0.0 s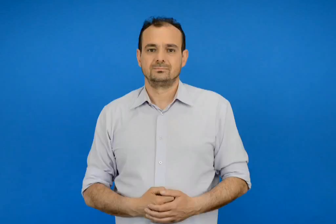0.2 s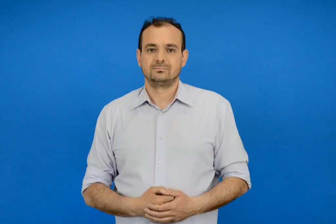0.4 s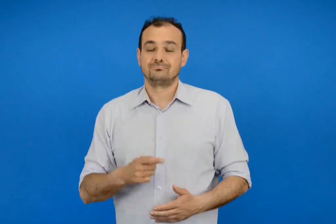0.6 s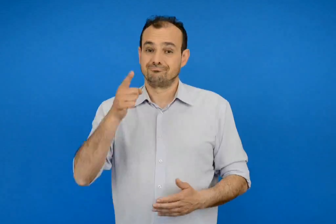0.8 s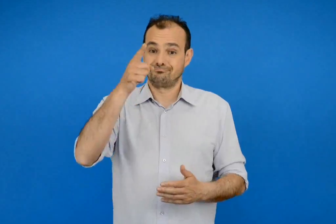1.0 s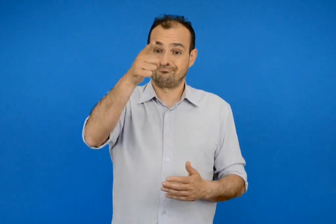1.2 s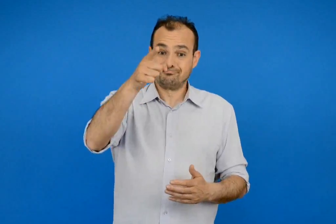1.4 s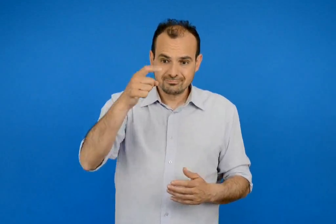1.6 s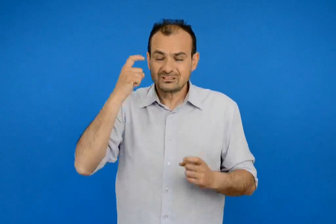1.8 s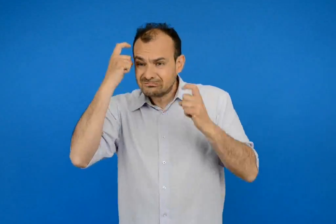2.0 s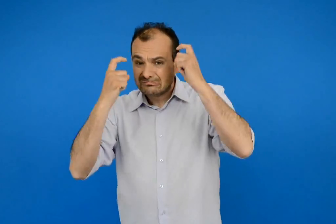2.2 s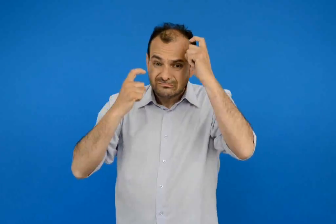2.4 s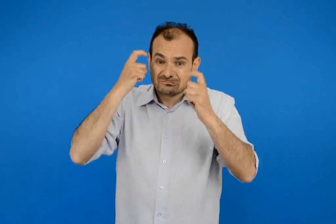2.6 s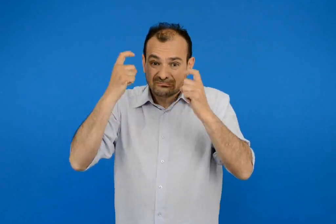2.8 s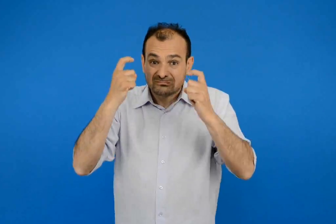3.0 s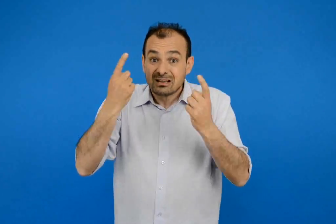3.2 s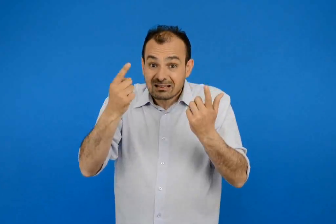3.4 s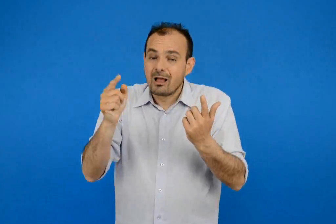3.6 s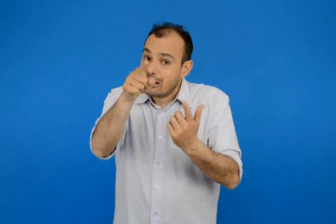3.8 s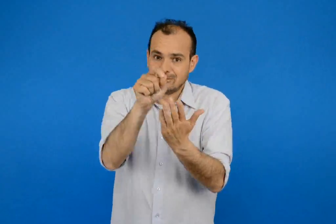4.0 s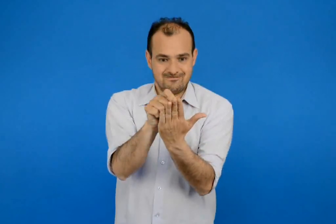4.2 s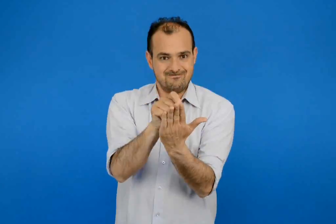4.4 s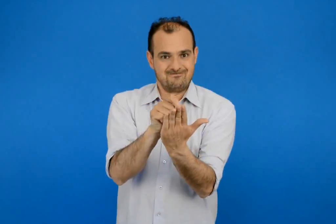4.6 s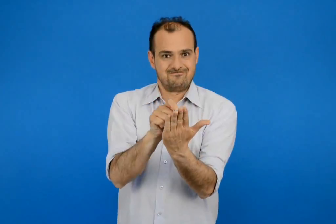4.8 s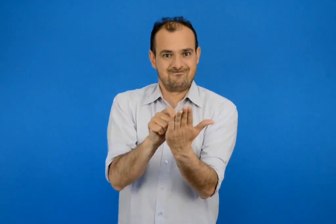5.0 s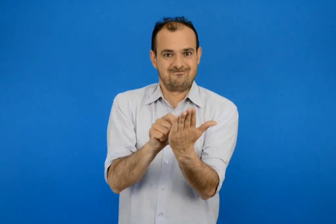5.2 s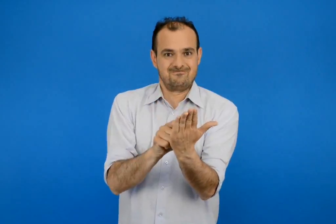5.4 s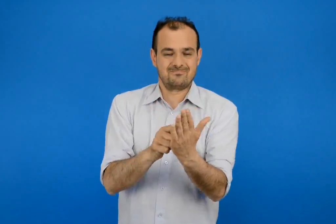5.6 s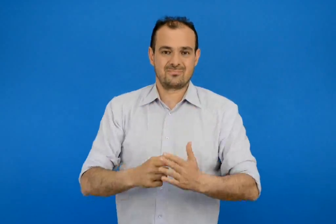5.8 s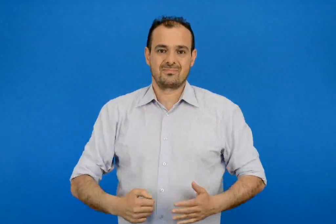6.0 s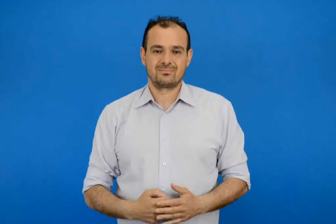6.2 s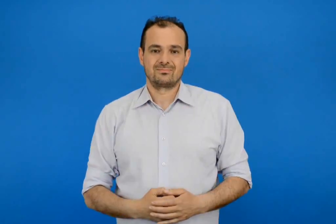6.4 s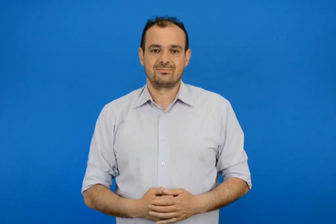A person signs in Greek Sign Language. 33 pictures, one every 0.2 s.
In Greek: γράψε εδώ όλα όσα πρέπει να σκεφτείς
